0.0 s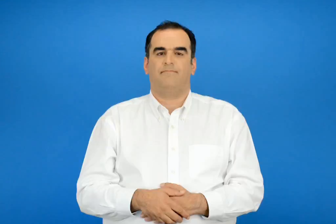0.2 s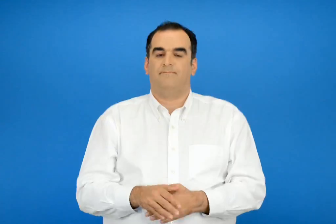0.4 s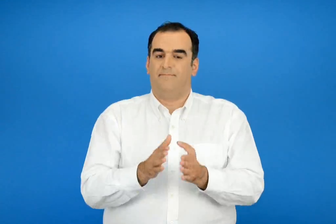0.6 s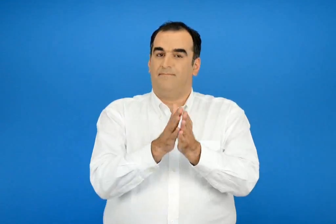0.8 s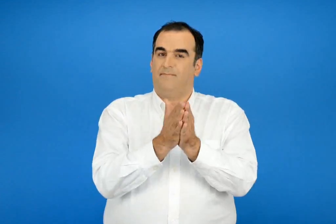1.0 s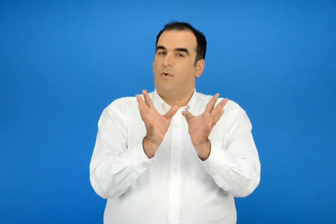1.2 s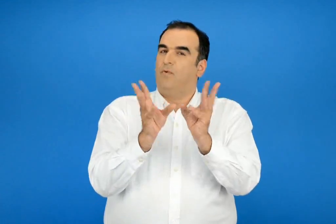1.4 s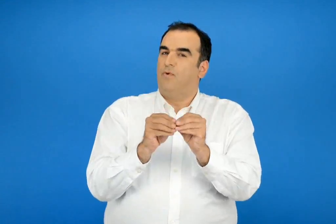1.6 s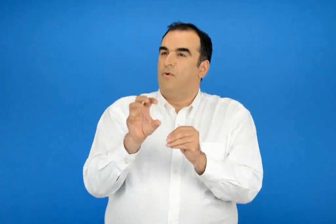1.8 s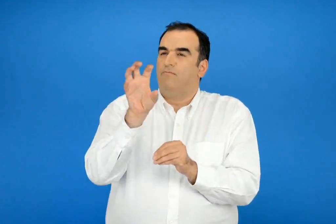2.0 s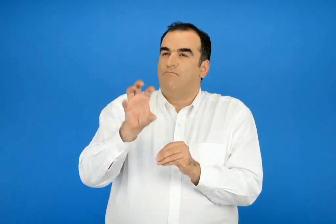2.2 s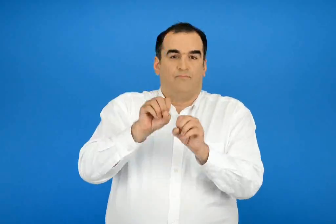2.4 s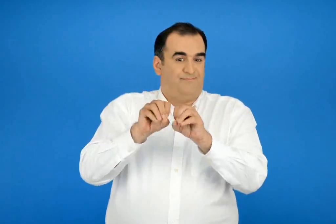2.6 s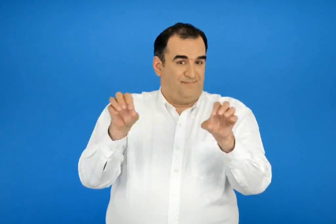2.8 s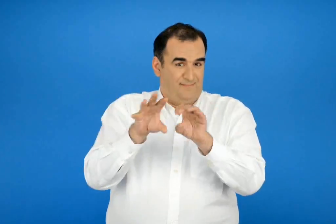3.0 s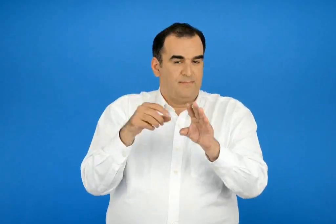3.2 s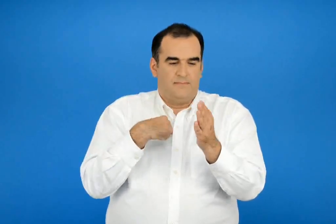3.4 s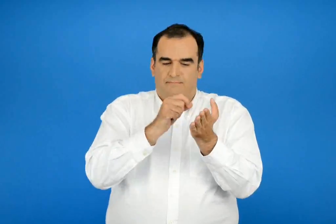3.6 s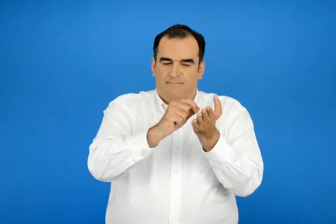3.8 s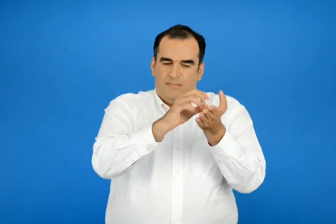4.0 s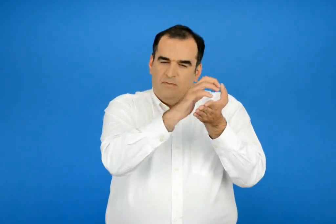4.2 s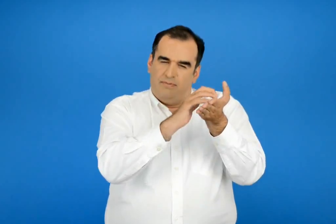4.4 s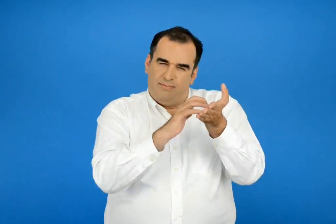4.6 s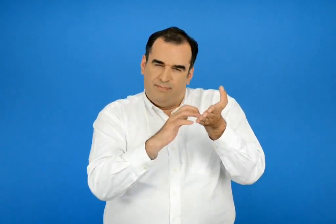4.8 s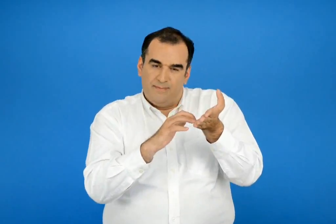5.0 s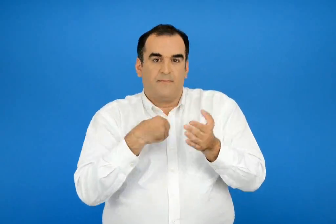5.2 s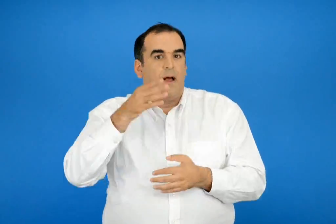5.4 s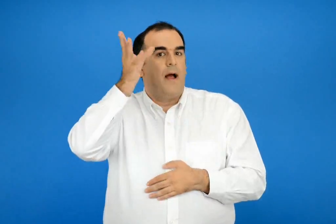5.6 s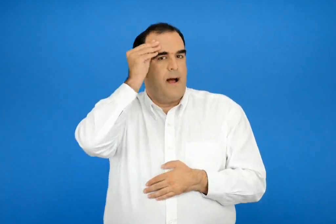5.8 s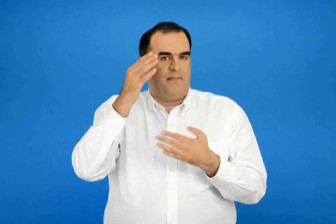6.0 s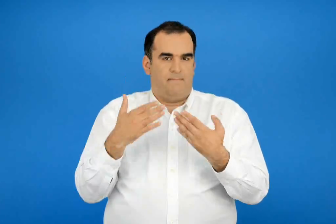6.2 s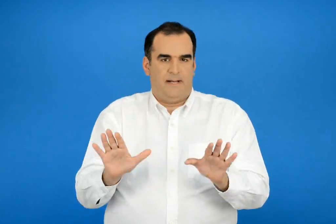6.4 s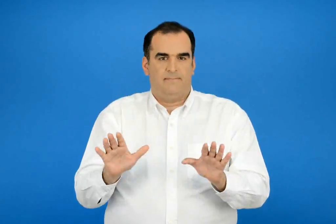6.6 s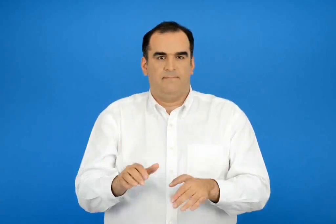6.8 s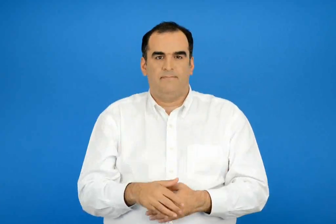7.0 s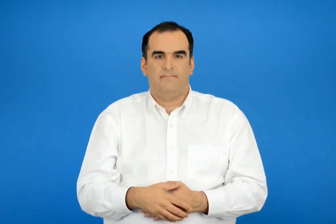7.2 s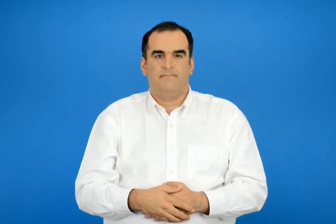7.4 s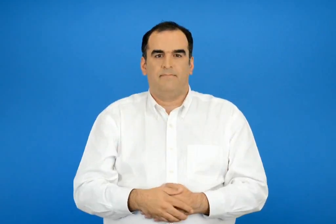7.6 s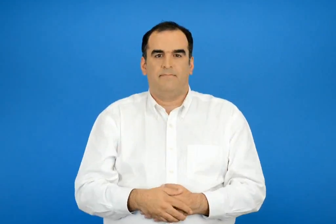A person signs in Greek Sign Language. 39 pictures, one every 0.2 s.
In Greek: έμαθα να φτιάχνω κείμενα για τουριστικούς οδηγούς
